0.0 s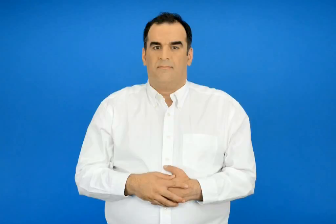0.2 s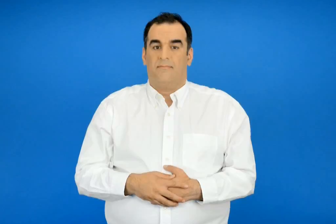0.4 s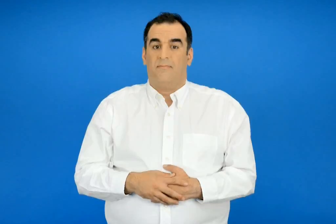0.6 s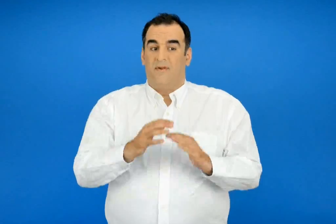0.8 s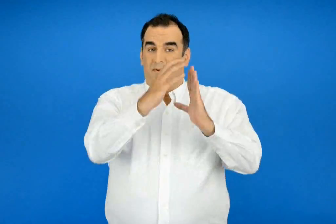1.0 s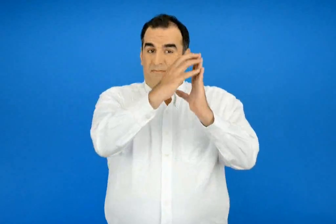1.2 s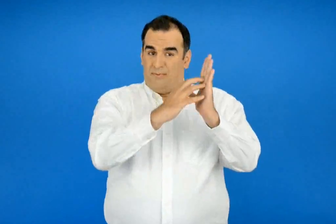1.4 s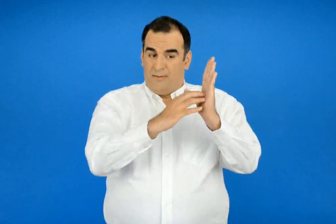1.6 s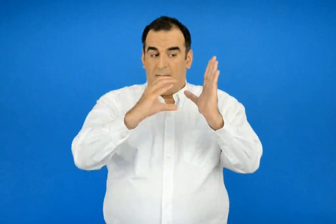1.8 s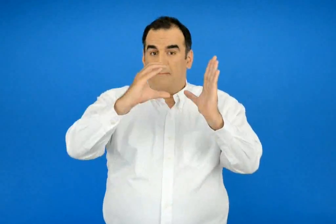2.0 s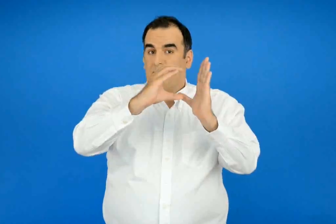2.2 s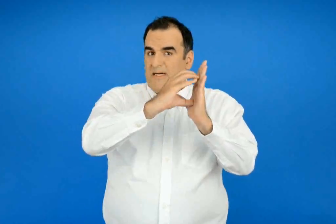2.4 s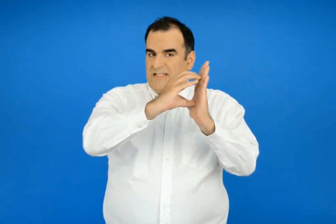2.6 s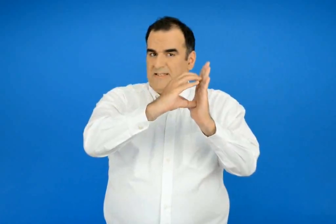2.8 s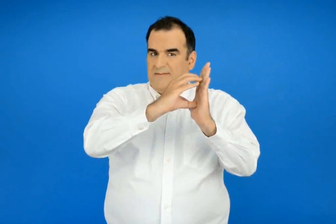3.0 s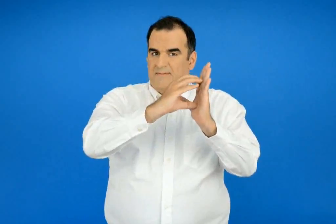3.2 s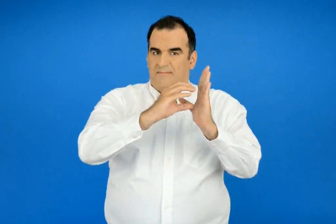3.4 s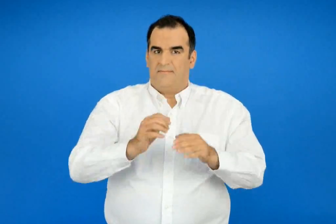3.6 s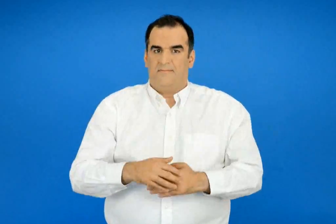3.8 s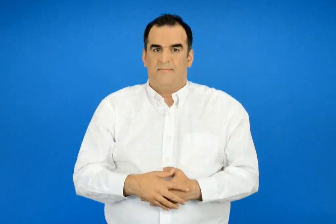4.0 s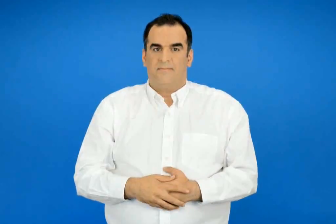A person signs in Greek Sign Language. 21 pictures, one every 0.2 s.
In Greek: μέση
